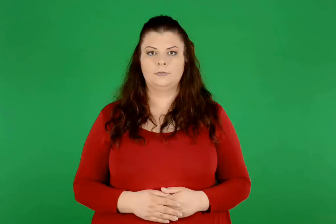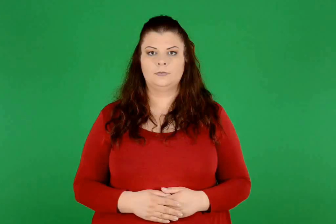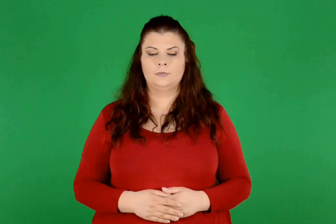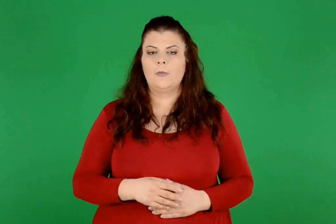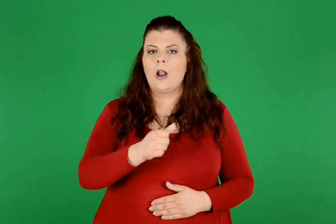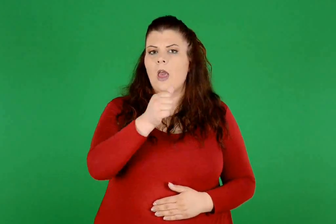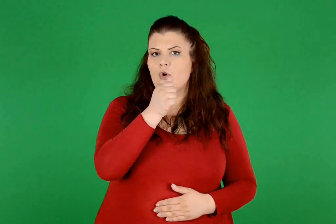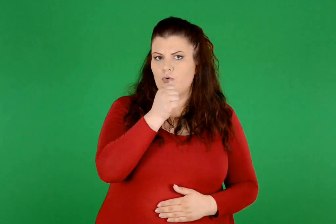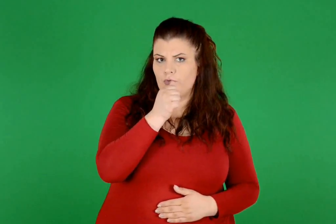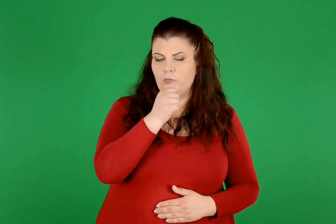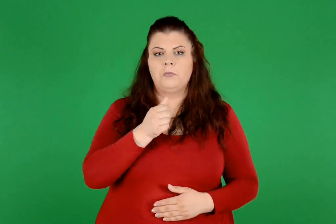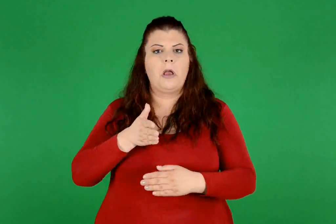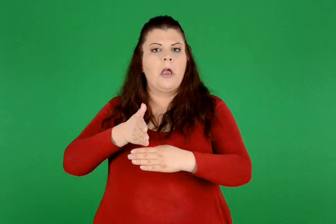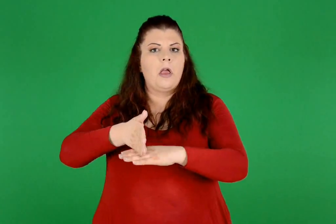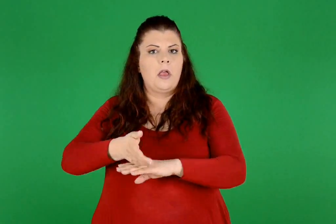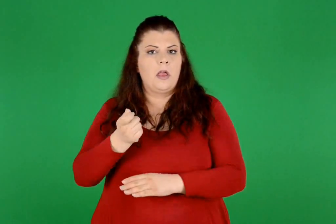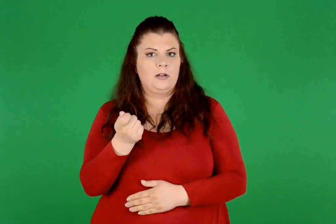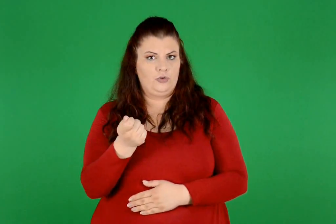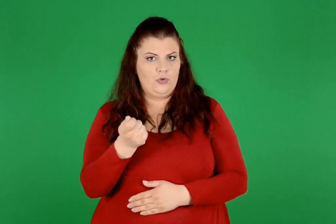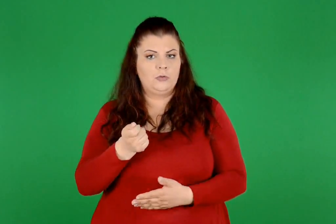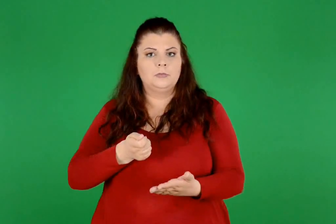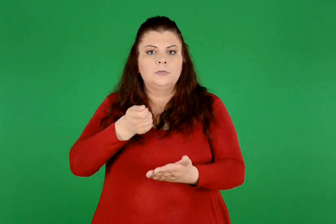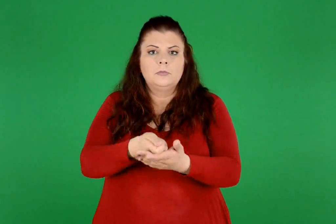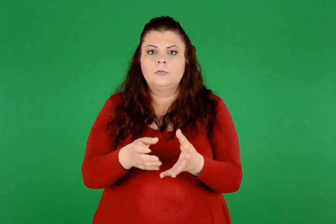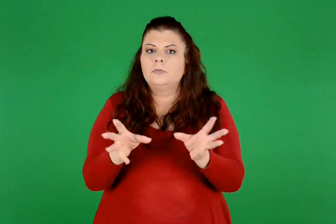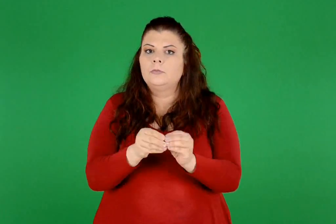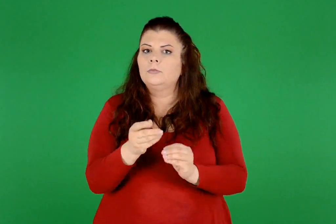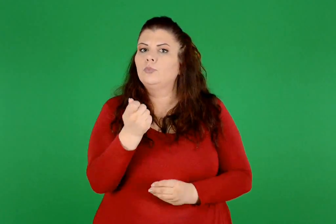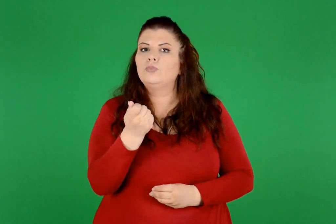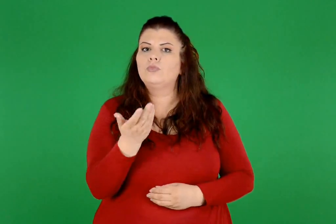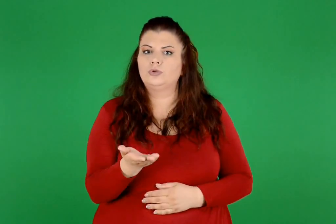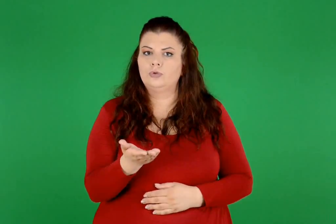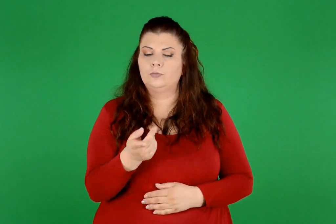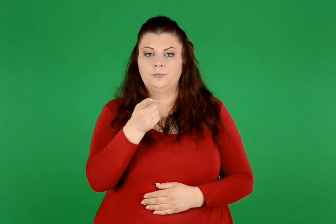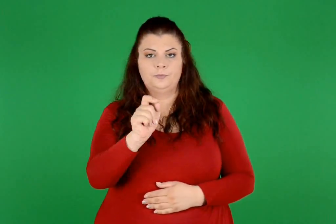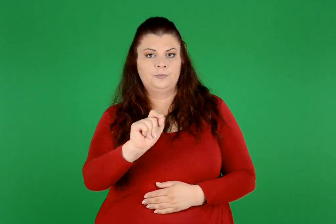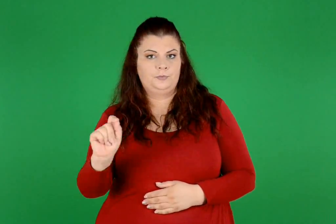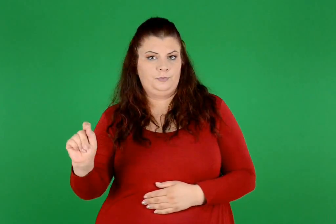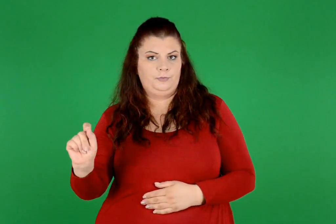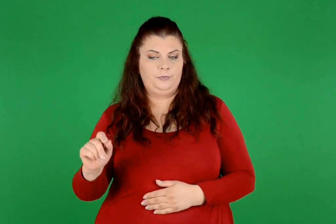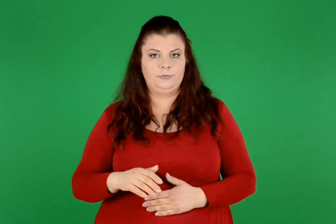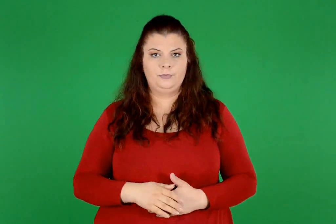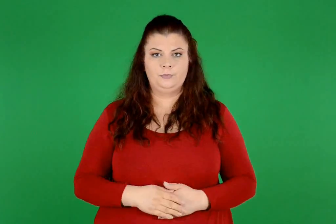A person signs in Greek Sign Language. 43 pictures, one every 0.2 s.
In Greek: πόσο θα πληρώσουμε για νερό και ενοίκιο ;
